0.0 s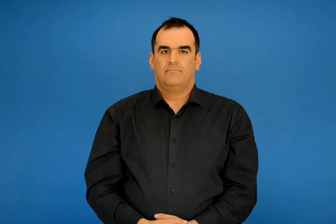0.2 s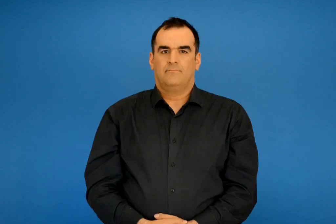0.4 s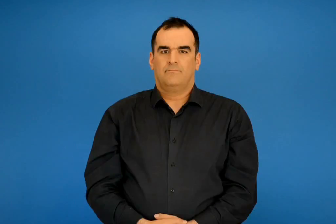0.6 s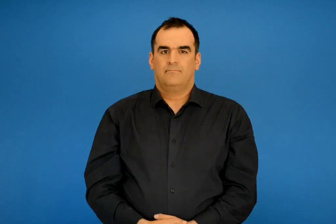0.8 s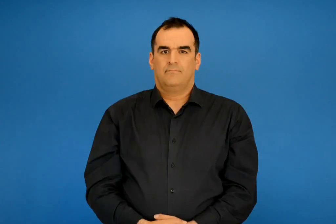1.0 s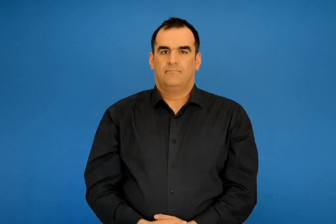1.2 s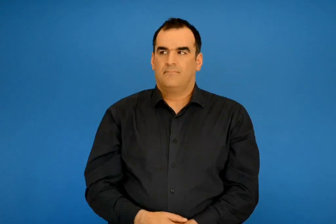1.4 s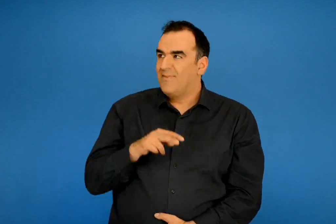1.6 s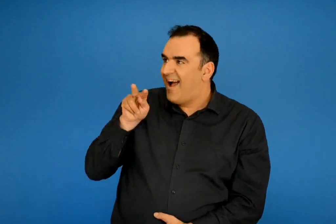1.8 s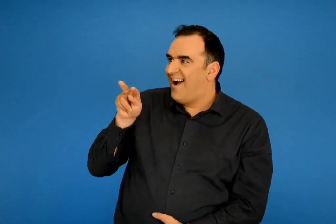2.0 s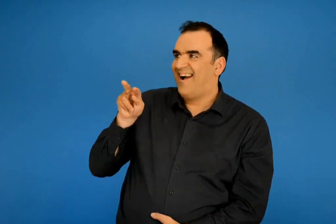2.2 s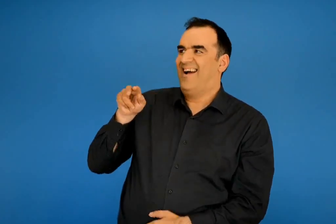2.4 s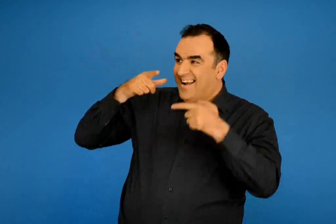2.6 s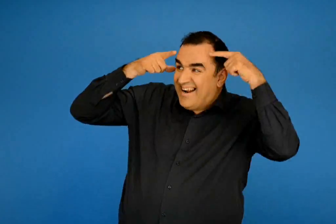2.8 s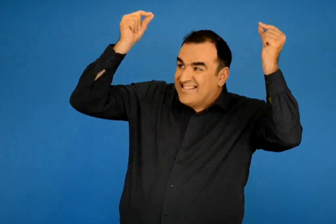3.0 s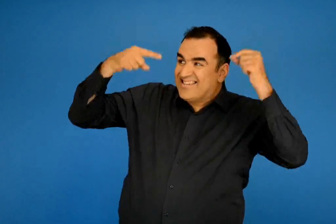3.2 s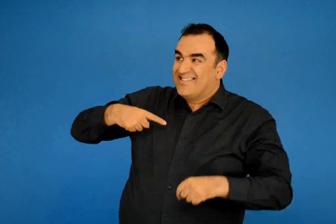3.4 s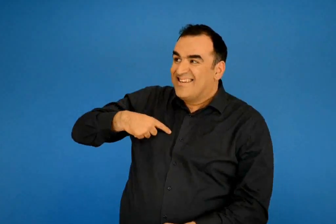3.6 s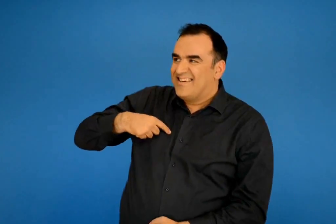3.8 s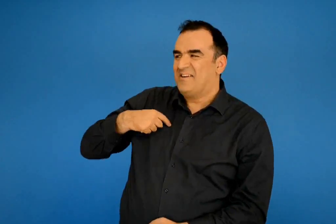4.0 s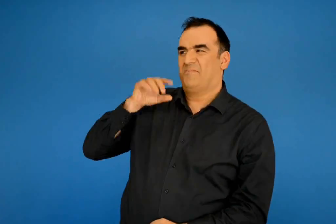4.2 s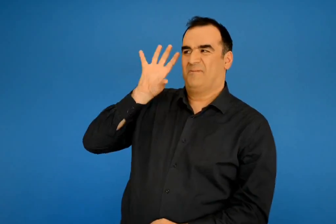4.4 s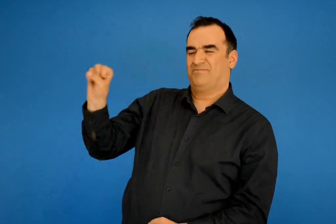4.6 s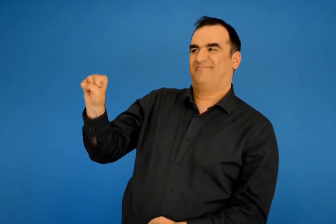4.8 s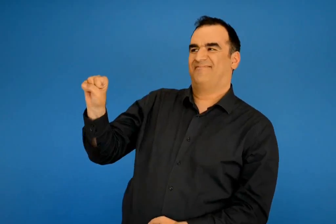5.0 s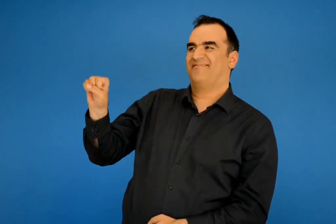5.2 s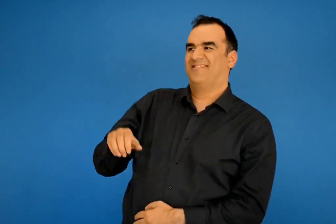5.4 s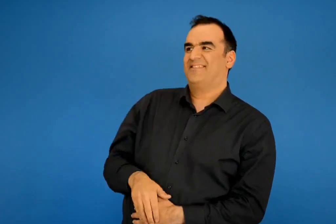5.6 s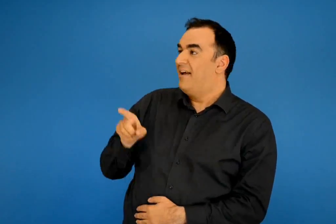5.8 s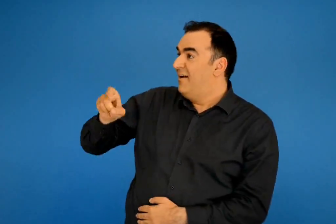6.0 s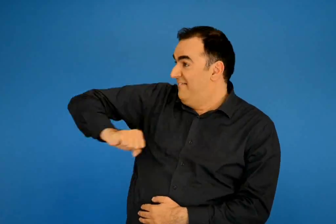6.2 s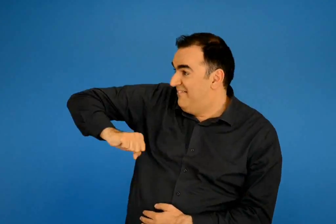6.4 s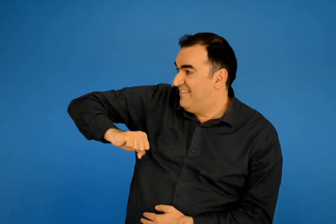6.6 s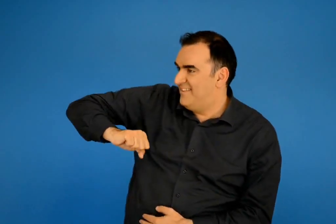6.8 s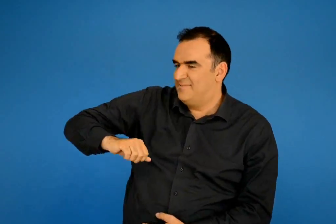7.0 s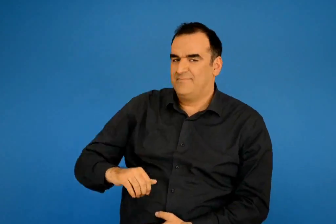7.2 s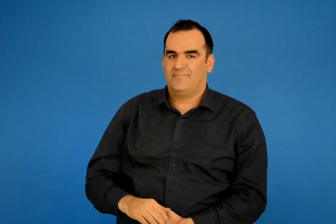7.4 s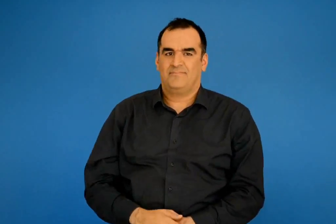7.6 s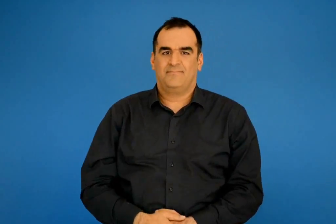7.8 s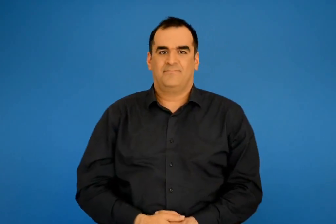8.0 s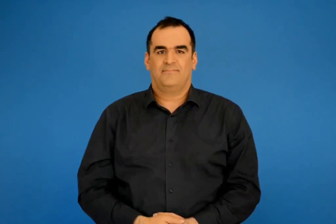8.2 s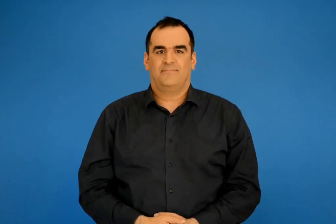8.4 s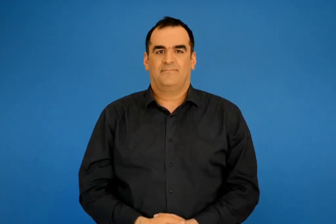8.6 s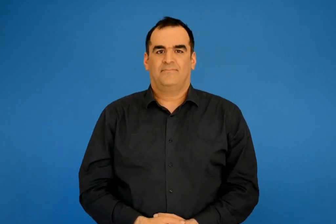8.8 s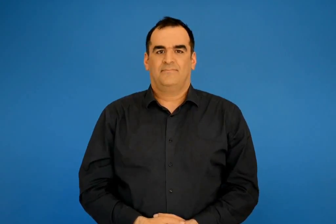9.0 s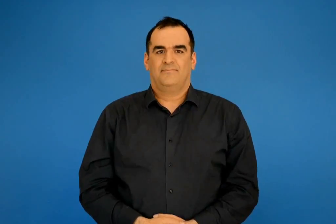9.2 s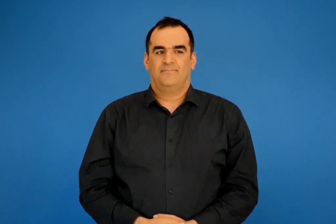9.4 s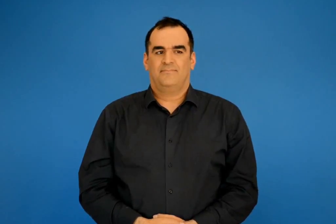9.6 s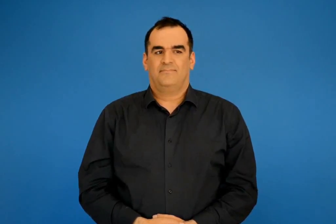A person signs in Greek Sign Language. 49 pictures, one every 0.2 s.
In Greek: καλικάντζαρος μάλιστα είπε αυτός σαν να κατάλαβε τι συλλογίστηκε το παιδί φοβήθηκες ;
